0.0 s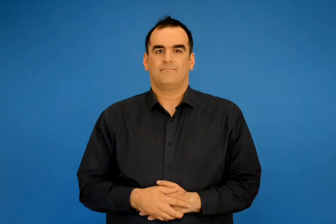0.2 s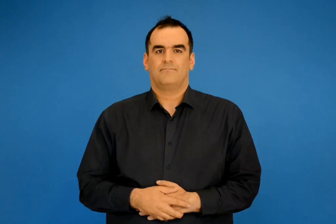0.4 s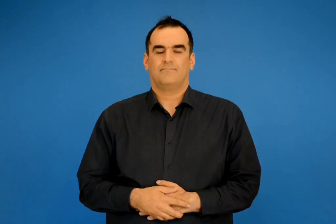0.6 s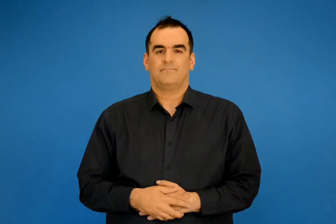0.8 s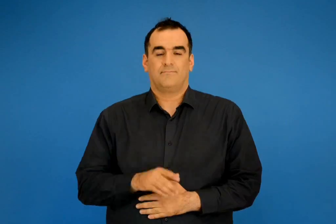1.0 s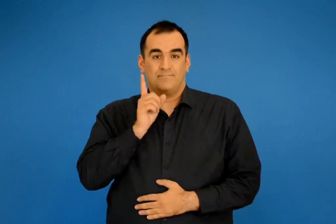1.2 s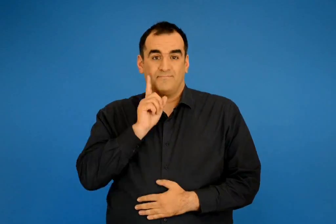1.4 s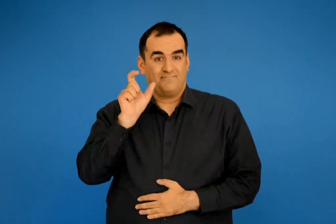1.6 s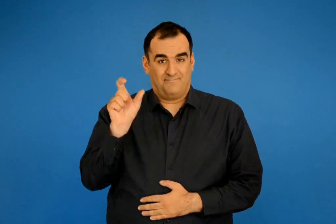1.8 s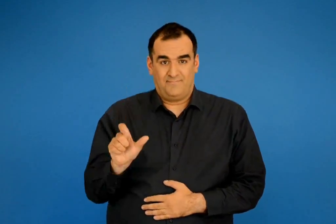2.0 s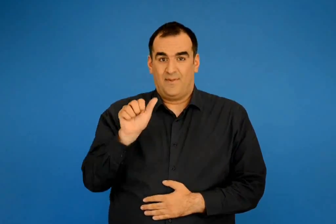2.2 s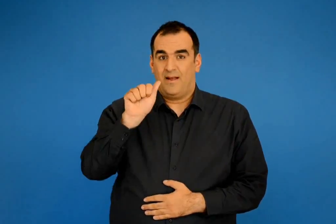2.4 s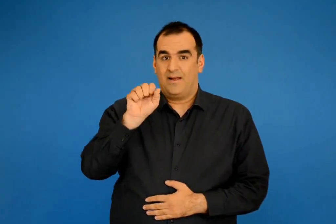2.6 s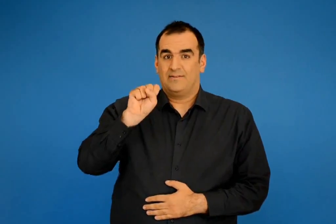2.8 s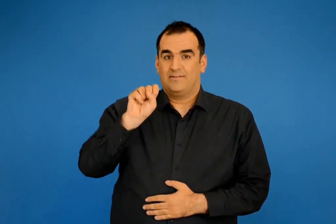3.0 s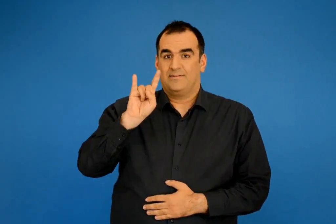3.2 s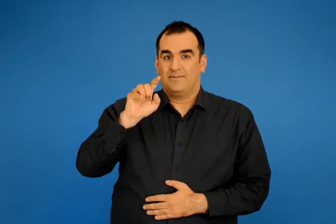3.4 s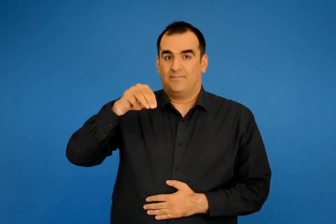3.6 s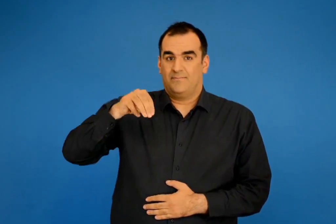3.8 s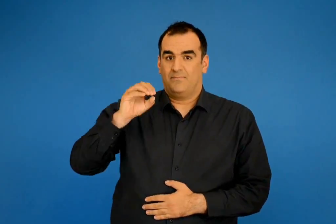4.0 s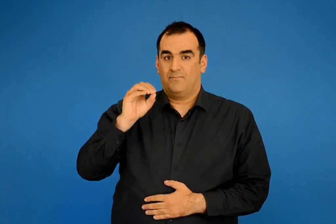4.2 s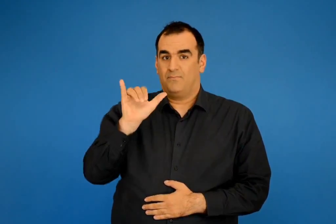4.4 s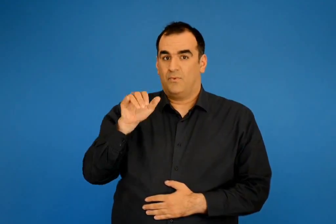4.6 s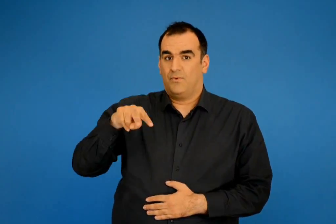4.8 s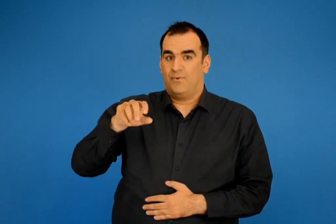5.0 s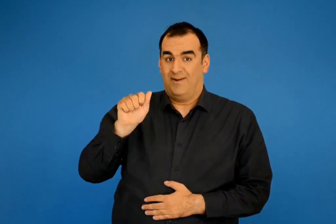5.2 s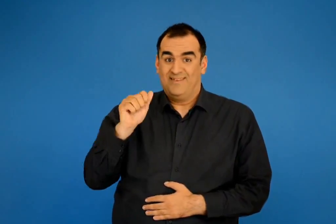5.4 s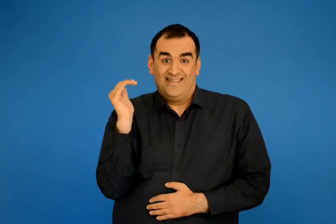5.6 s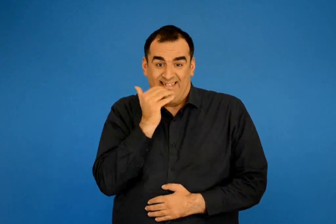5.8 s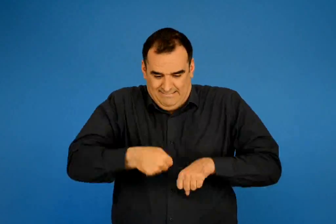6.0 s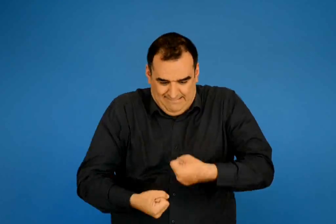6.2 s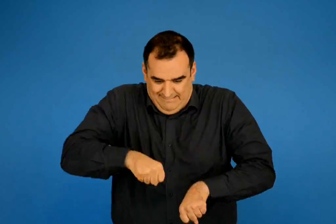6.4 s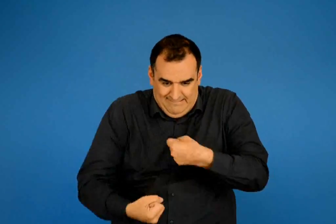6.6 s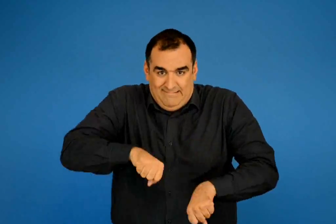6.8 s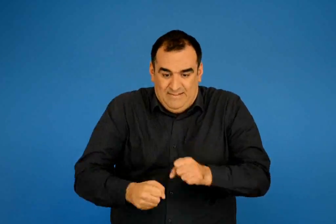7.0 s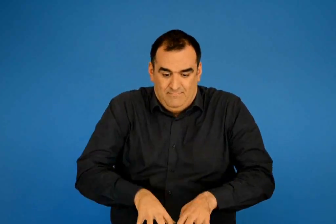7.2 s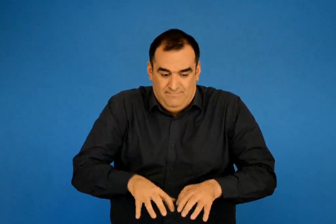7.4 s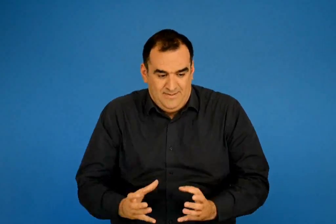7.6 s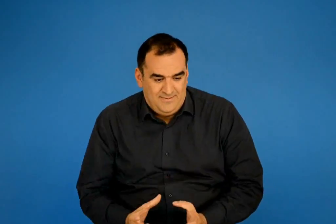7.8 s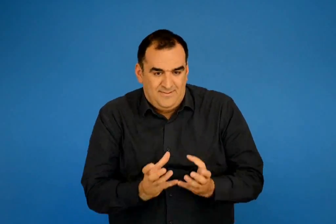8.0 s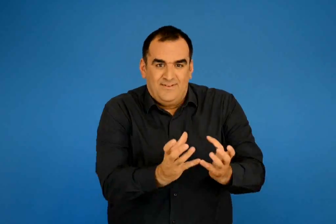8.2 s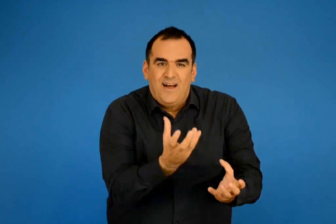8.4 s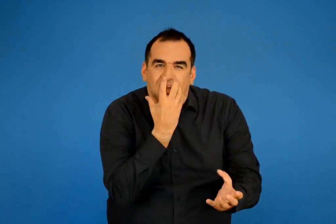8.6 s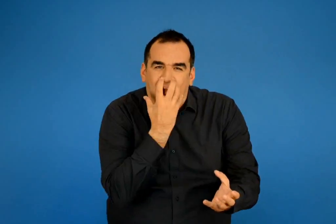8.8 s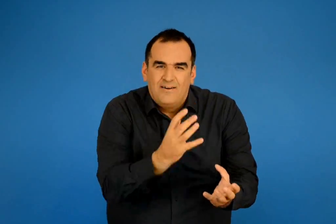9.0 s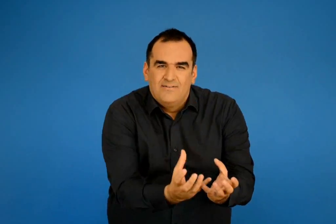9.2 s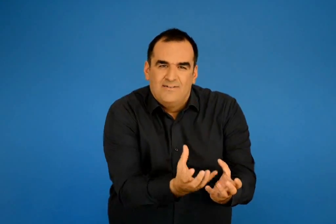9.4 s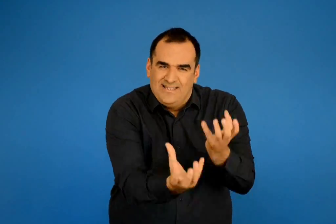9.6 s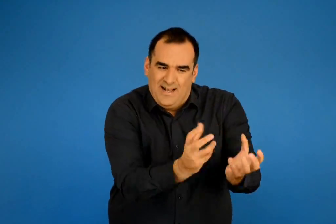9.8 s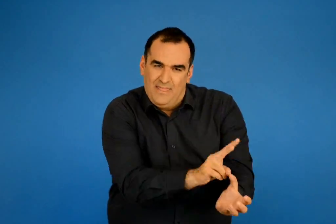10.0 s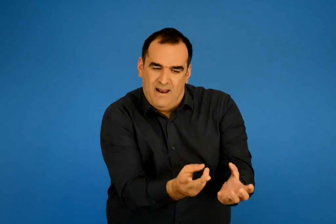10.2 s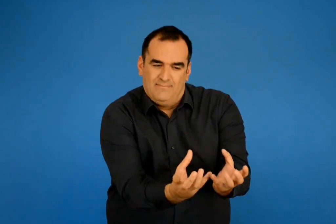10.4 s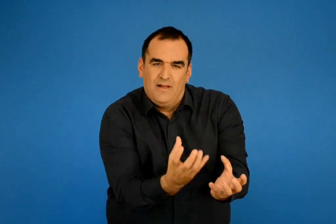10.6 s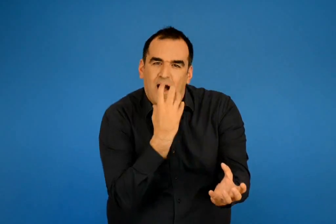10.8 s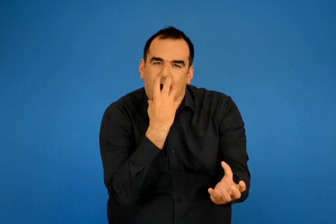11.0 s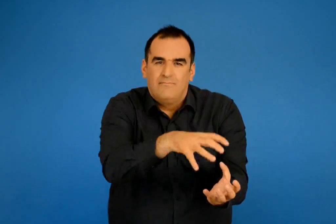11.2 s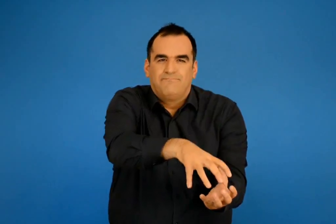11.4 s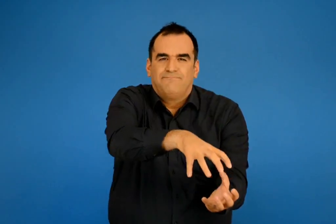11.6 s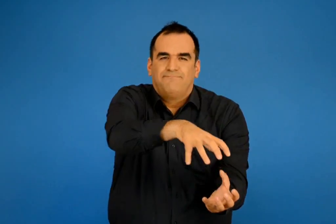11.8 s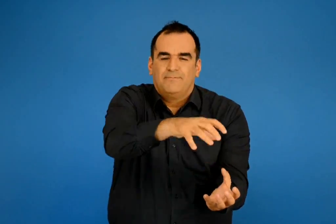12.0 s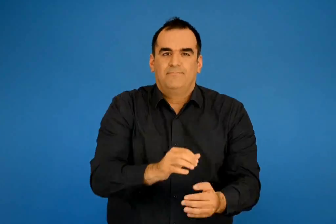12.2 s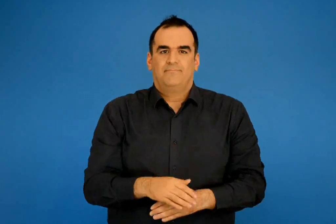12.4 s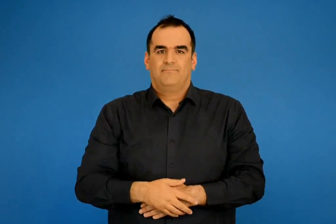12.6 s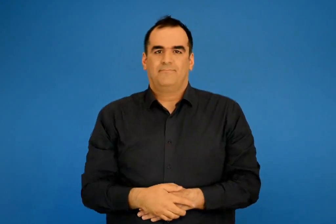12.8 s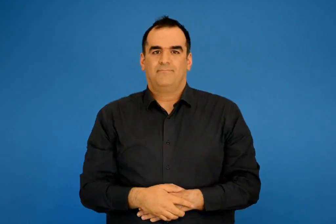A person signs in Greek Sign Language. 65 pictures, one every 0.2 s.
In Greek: η ασημούλα ζύμωσε γρηγορά γρηγορά κι έβαλε το ζυμάρι κοντά στη φωτιά να ανεβεί
